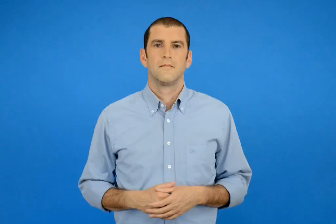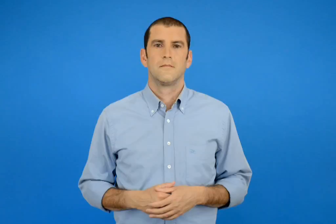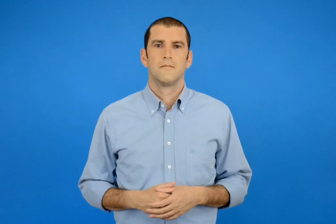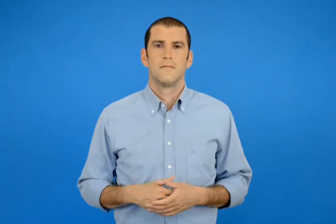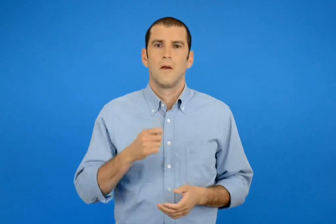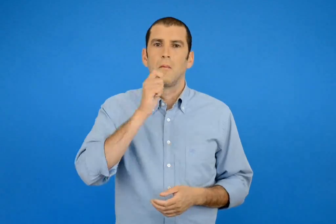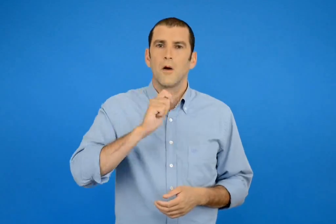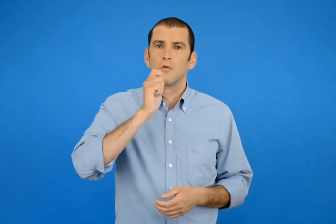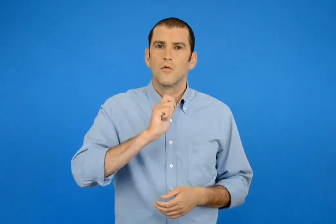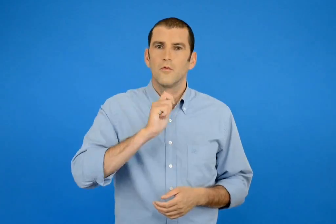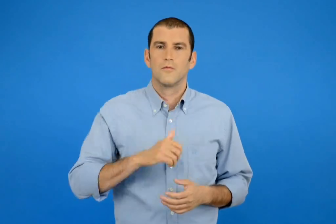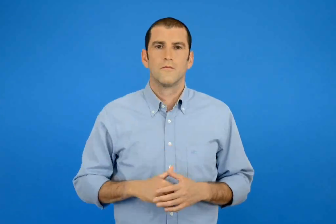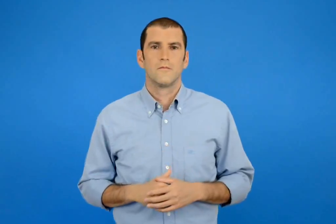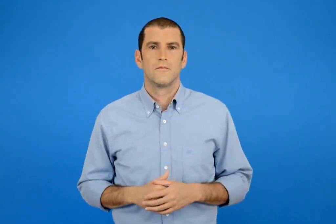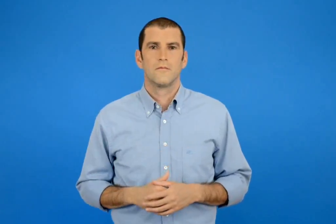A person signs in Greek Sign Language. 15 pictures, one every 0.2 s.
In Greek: το παγωτό
